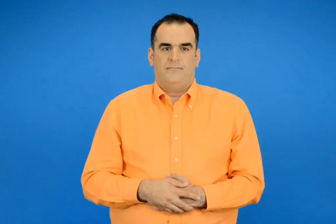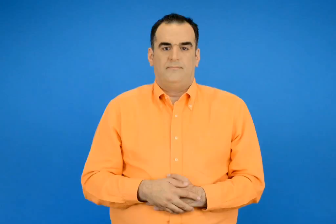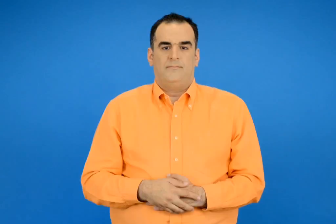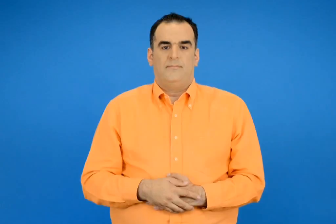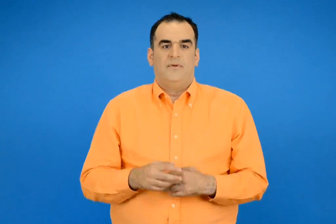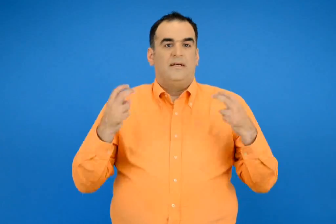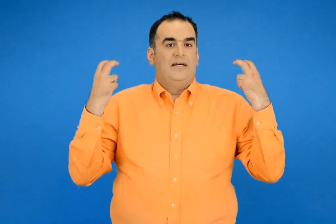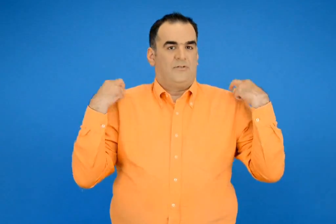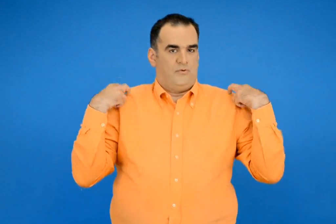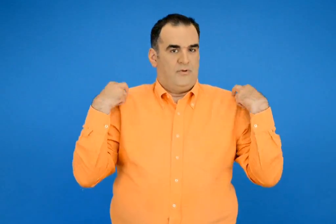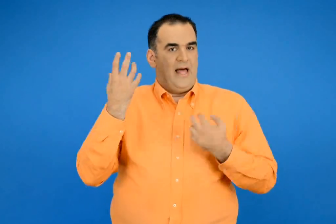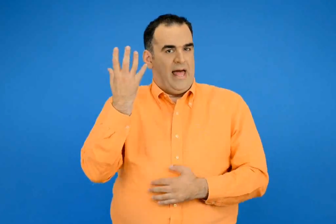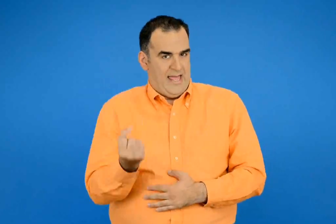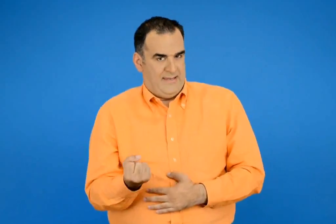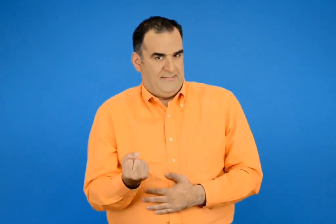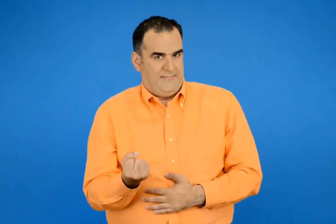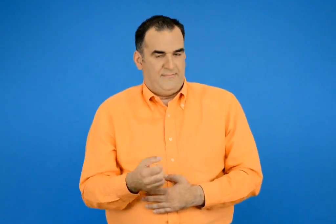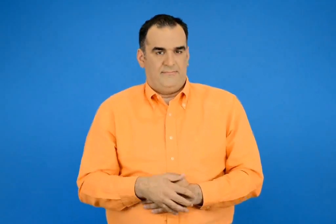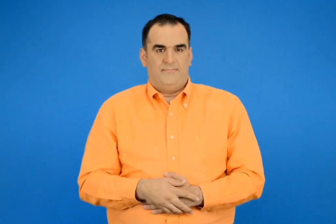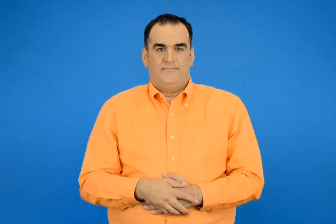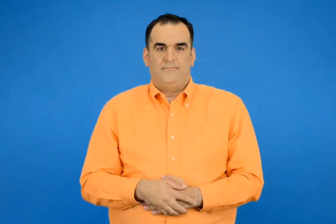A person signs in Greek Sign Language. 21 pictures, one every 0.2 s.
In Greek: 0 χρηστός έχει
